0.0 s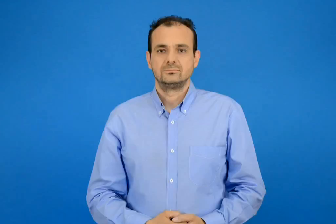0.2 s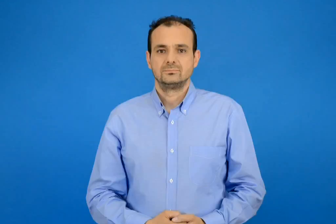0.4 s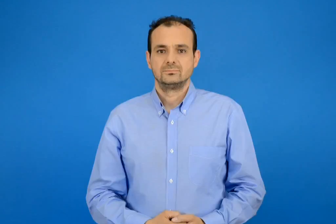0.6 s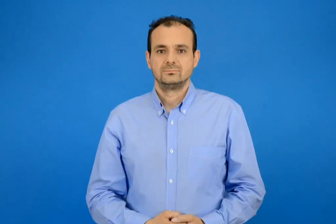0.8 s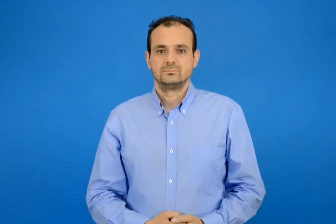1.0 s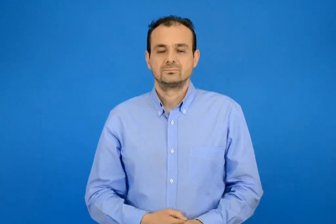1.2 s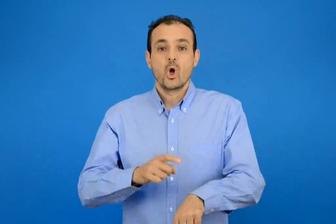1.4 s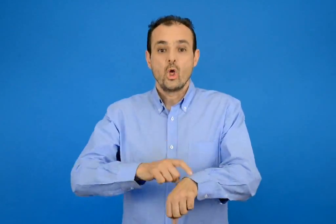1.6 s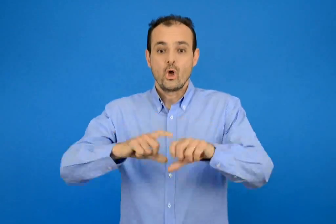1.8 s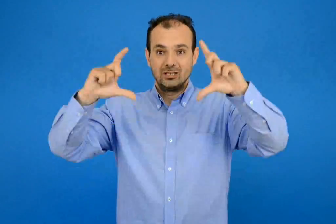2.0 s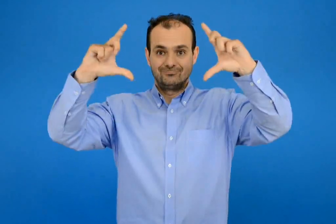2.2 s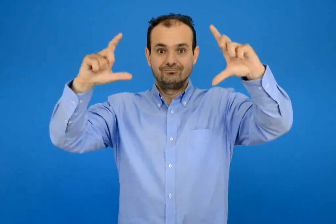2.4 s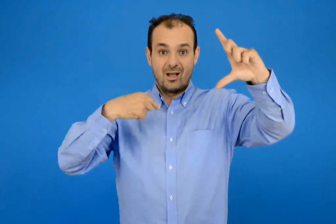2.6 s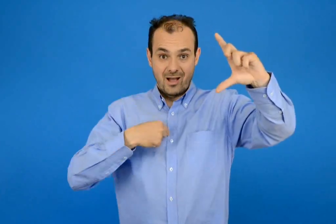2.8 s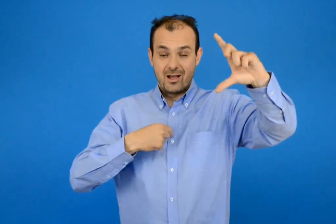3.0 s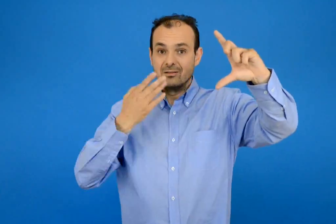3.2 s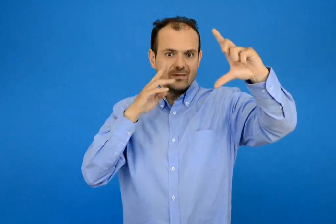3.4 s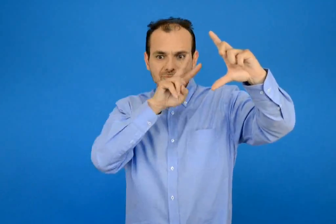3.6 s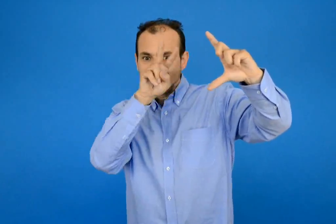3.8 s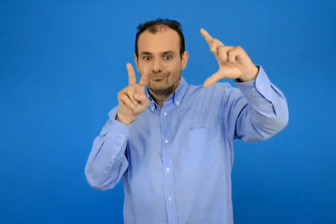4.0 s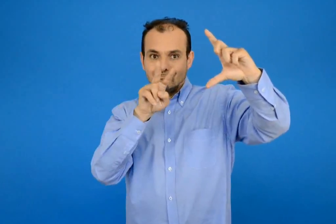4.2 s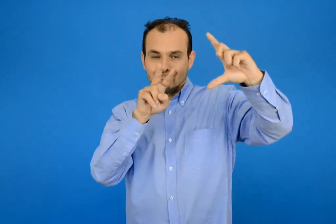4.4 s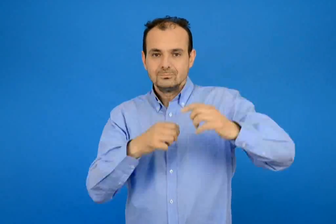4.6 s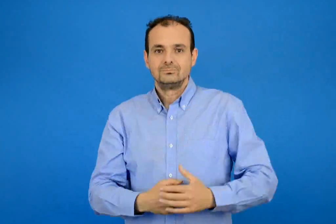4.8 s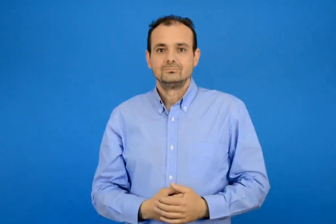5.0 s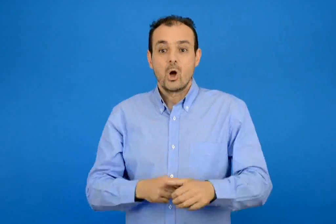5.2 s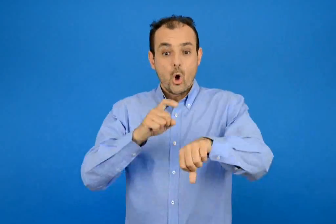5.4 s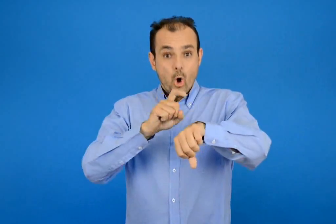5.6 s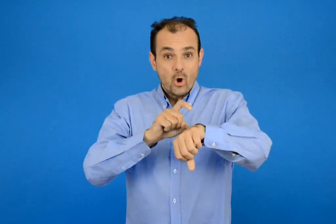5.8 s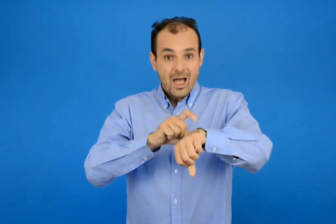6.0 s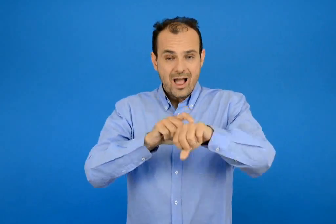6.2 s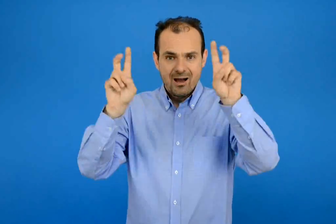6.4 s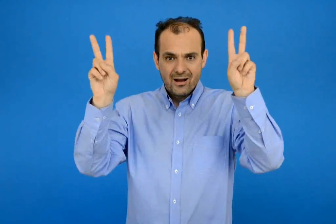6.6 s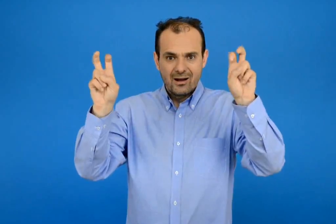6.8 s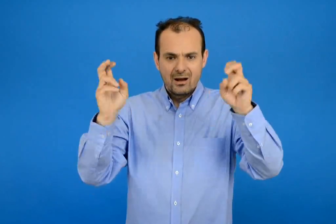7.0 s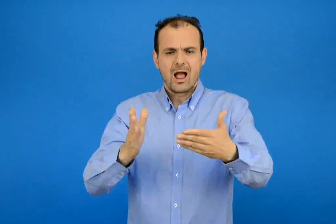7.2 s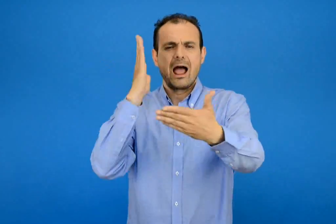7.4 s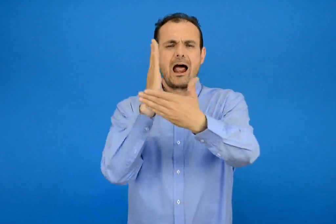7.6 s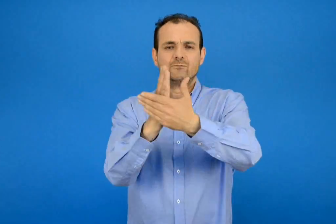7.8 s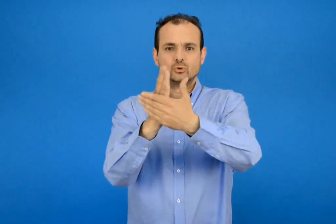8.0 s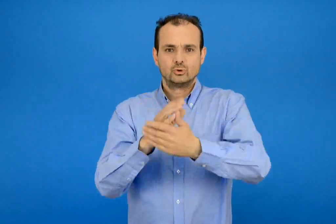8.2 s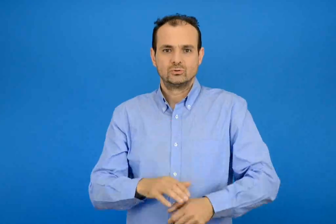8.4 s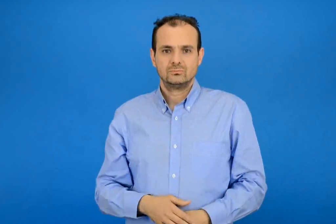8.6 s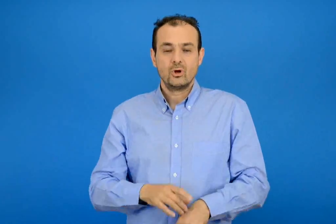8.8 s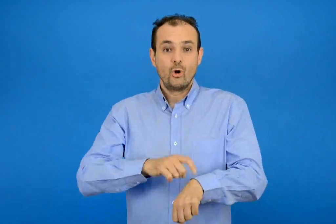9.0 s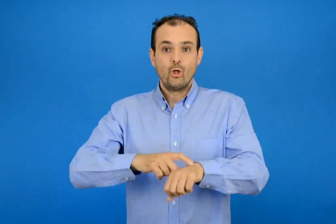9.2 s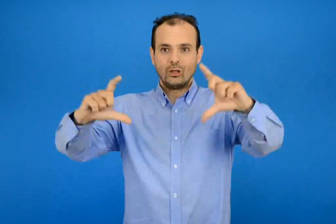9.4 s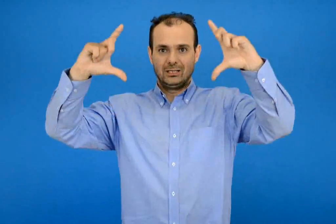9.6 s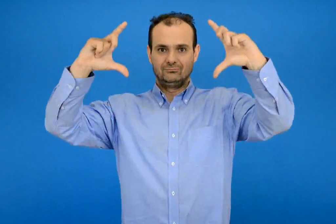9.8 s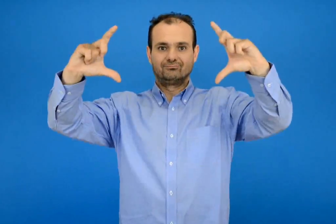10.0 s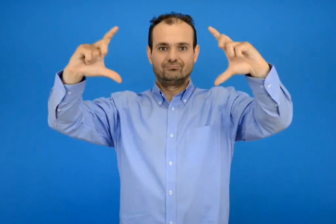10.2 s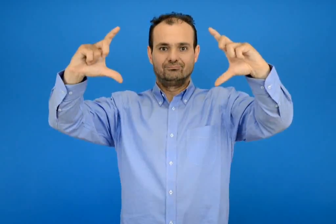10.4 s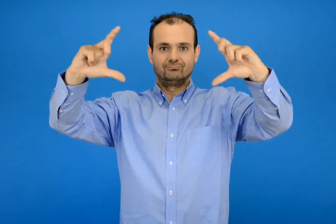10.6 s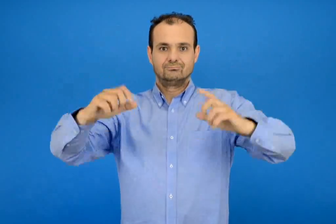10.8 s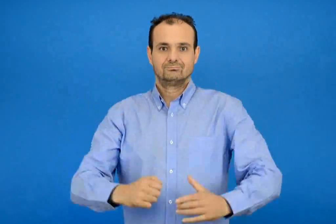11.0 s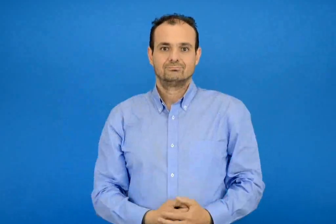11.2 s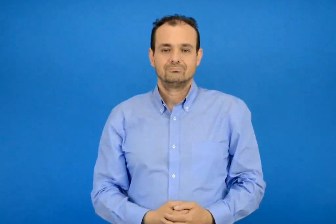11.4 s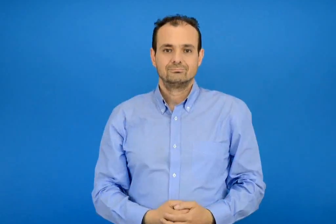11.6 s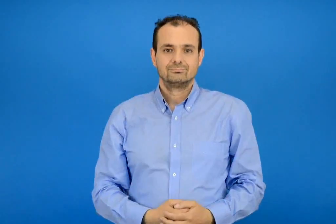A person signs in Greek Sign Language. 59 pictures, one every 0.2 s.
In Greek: διαβάζω το ρολόι η ωρά ακριβώς το ρολόι
